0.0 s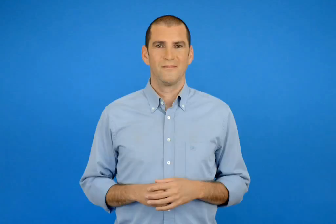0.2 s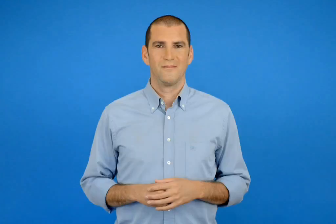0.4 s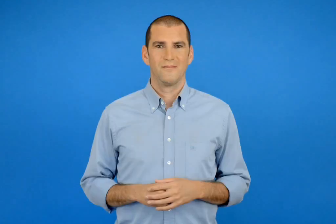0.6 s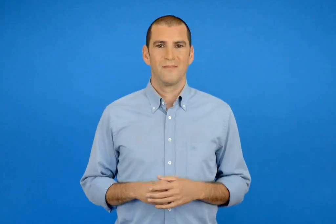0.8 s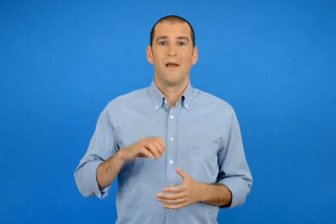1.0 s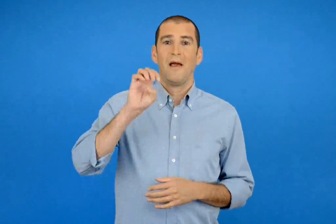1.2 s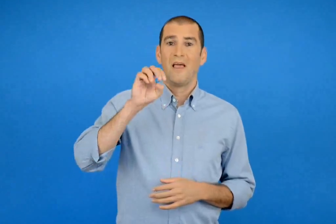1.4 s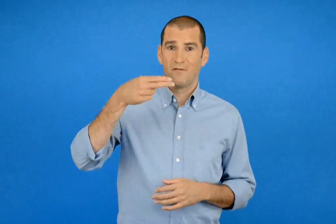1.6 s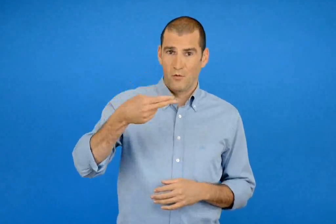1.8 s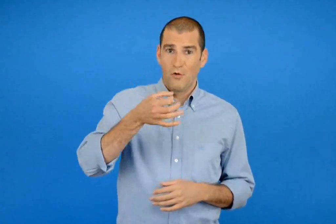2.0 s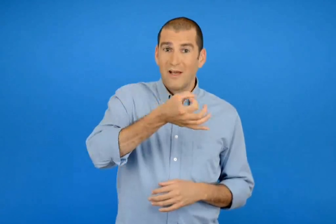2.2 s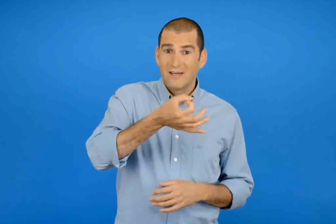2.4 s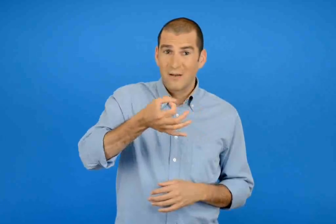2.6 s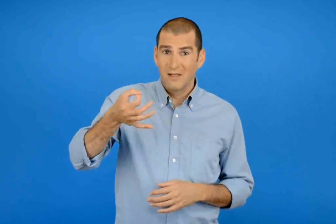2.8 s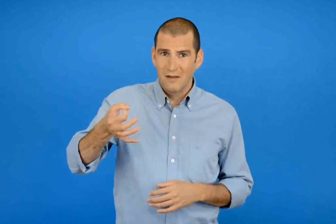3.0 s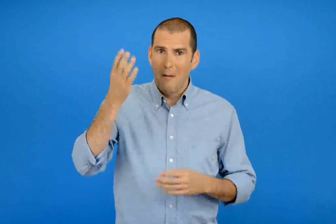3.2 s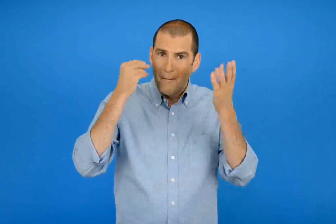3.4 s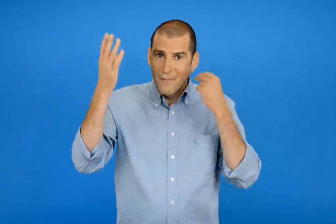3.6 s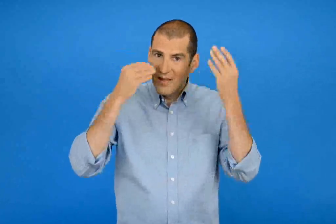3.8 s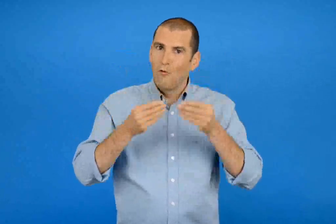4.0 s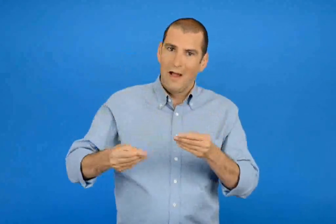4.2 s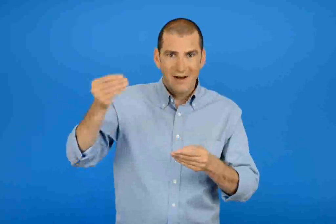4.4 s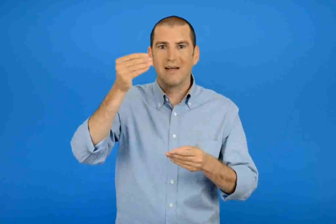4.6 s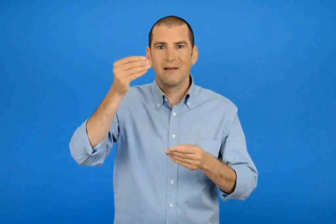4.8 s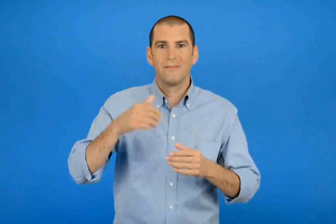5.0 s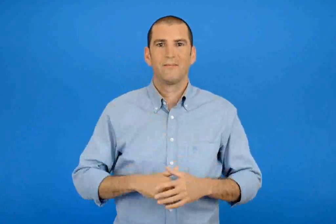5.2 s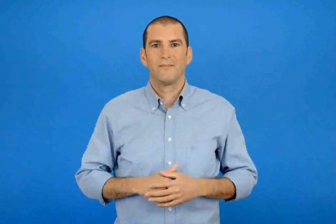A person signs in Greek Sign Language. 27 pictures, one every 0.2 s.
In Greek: γνωρίζω καλυτέρα τα κέρματα του ευρώ €
